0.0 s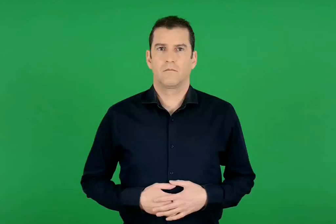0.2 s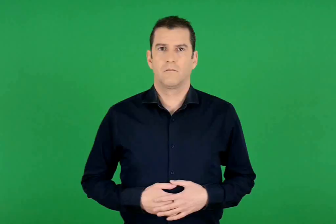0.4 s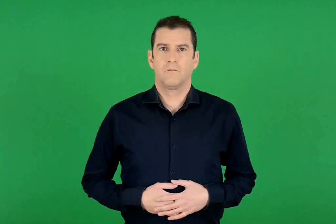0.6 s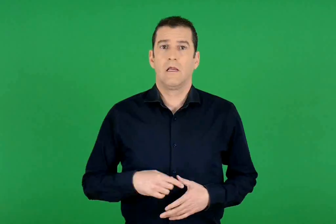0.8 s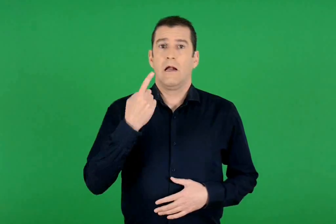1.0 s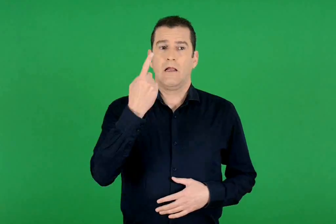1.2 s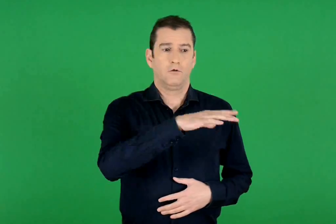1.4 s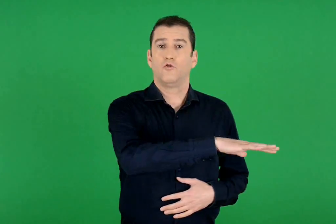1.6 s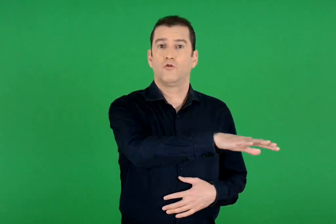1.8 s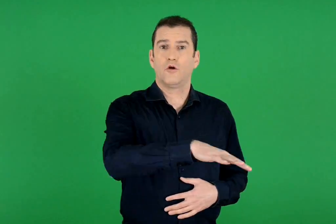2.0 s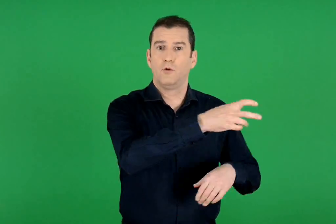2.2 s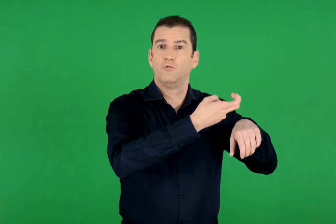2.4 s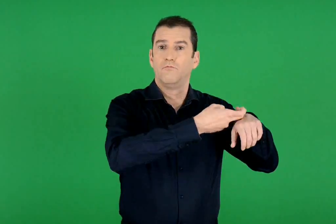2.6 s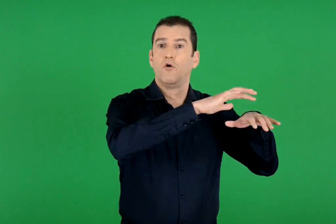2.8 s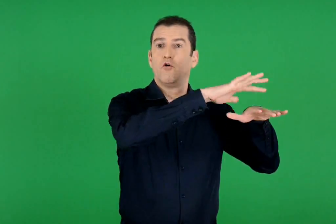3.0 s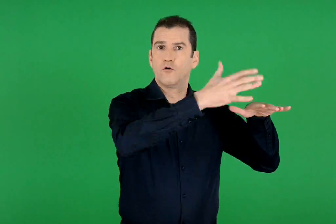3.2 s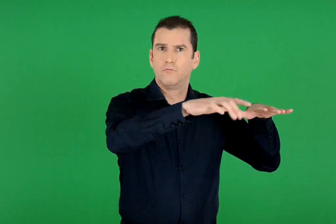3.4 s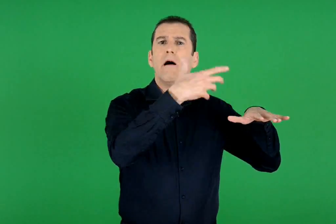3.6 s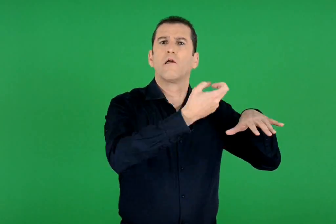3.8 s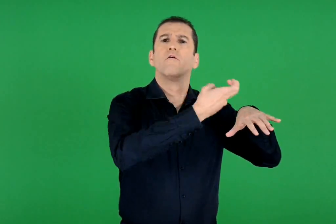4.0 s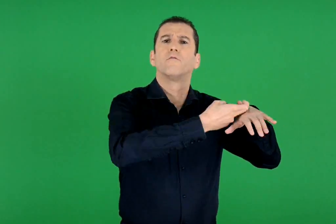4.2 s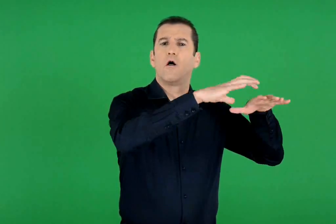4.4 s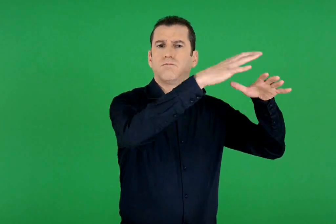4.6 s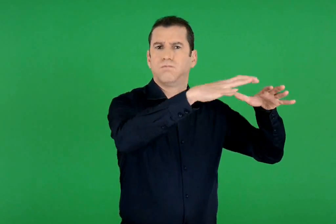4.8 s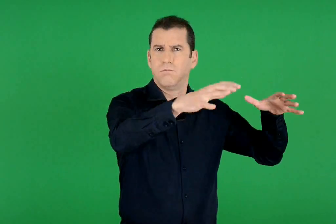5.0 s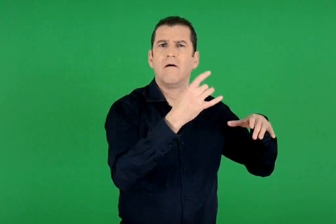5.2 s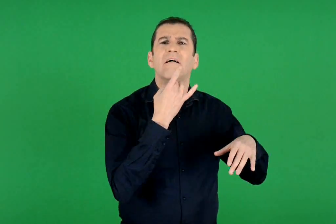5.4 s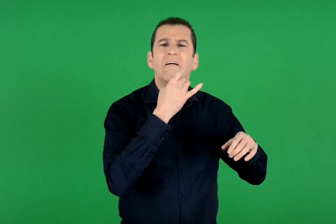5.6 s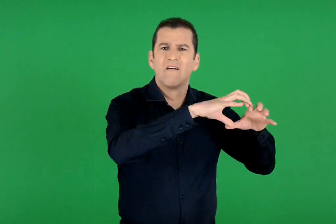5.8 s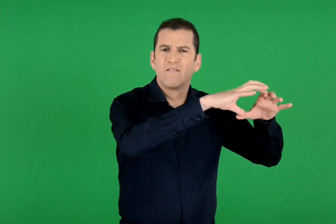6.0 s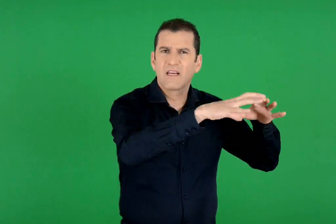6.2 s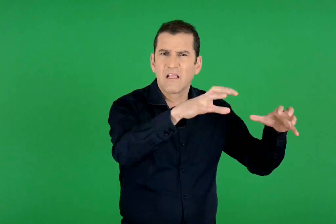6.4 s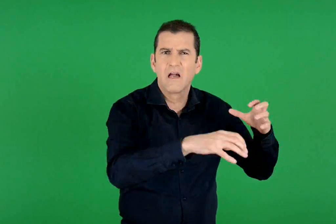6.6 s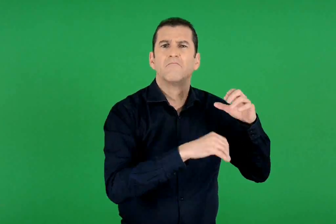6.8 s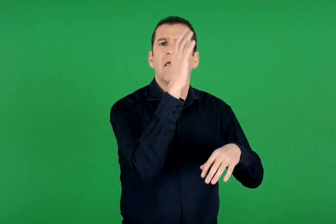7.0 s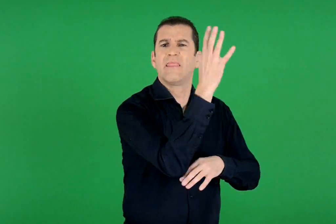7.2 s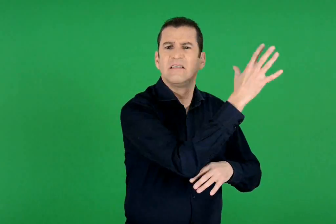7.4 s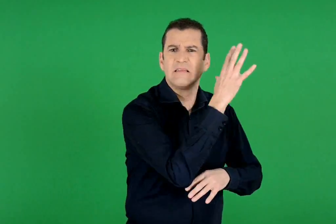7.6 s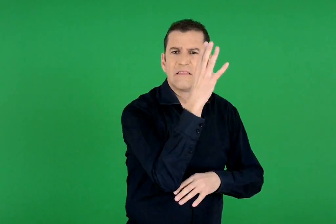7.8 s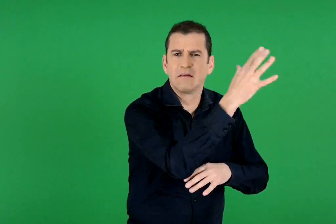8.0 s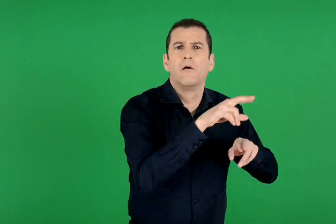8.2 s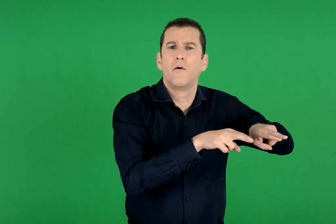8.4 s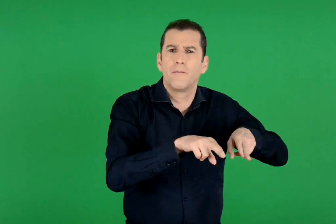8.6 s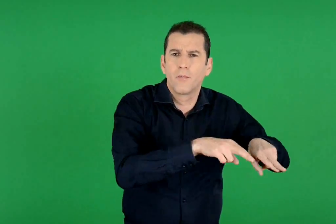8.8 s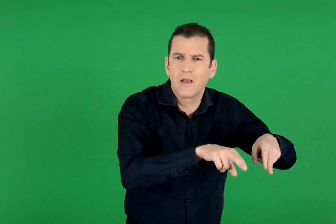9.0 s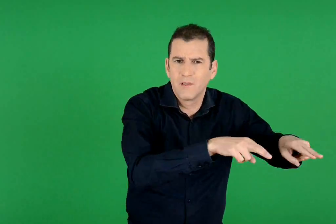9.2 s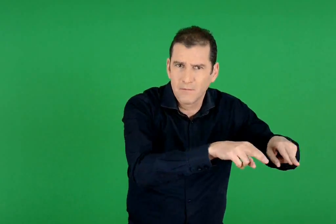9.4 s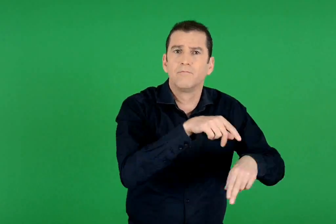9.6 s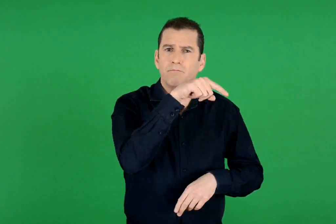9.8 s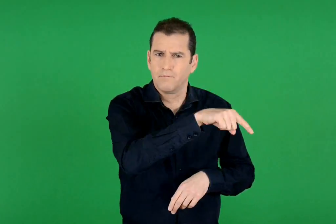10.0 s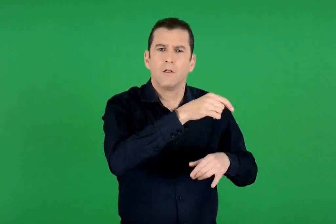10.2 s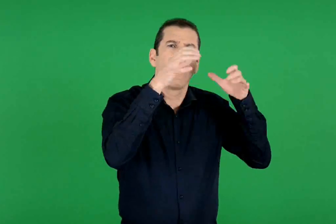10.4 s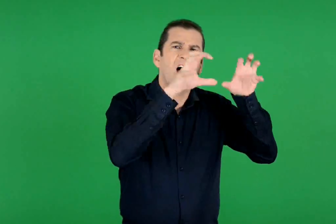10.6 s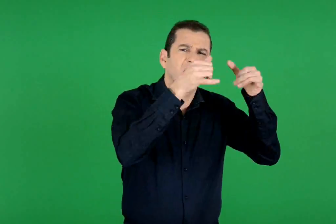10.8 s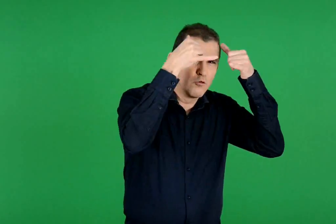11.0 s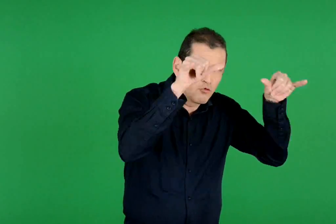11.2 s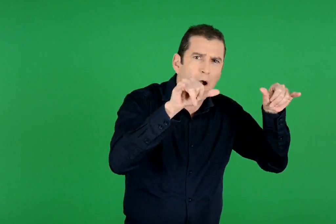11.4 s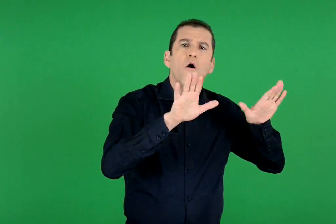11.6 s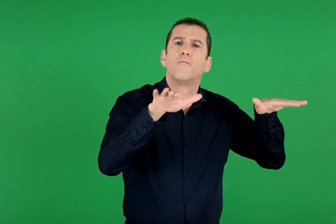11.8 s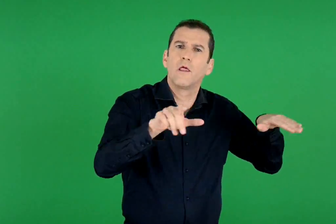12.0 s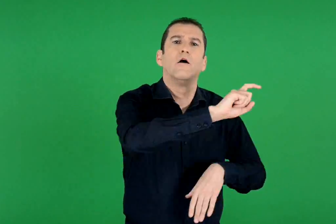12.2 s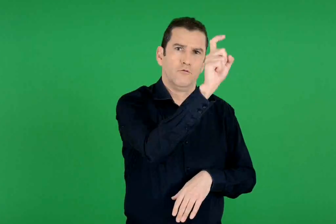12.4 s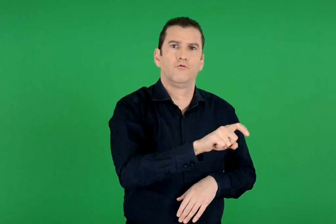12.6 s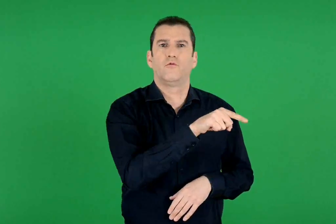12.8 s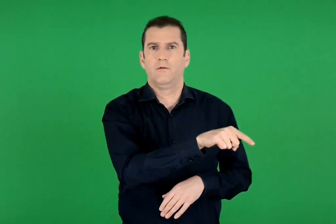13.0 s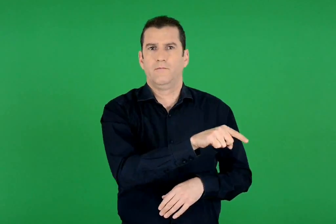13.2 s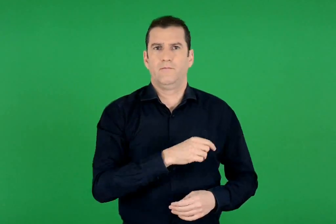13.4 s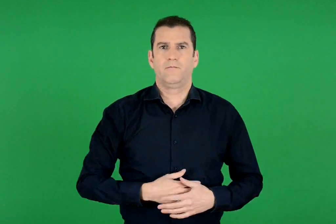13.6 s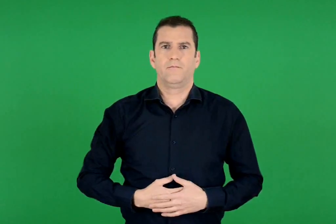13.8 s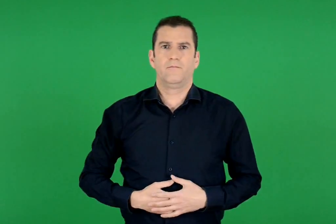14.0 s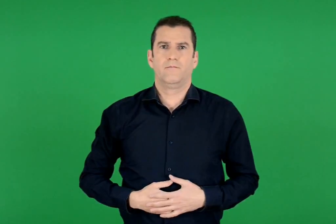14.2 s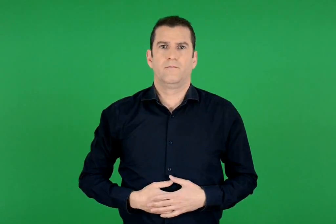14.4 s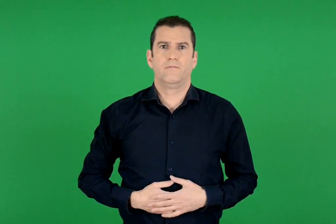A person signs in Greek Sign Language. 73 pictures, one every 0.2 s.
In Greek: ένας ορεινός τόπος έχει βουνά , βράχια , δάση , ποτάμια. εκεί ζουν άγρια ζώα και πουλιά
